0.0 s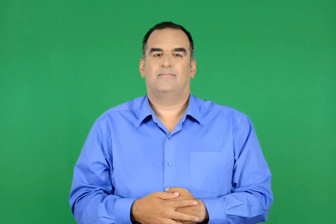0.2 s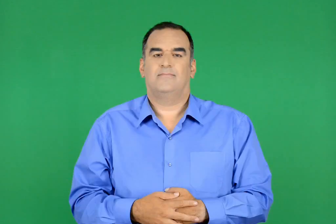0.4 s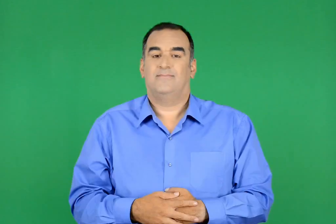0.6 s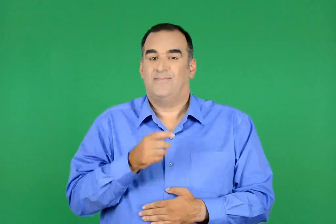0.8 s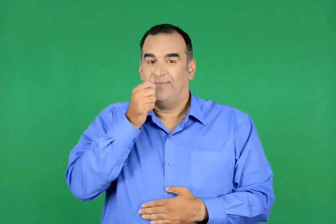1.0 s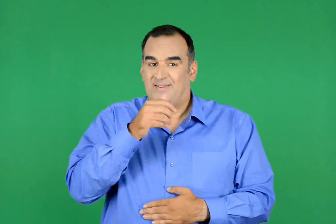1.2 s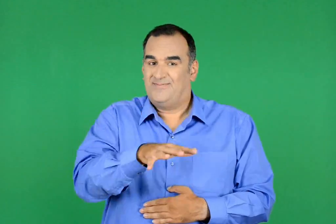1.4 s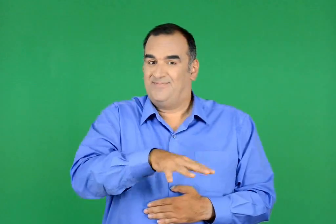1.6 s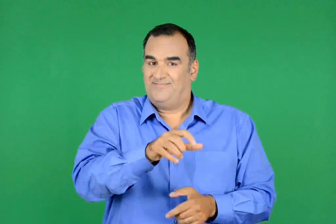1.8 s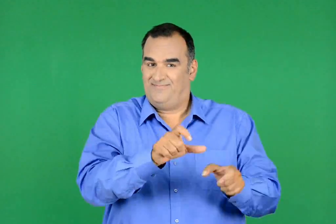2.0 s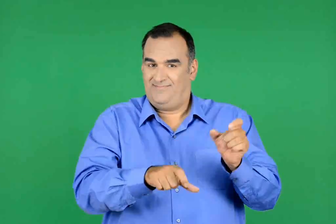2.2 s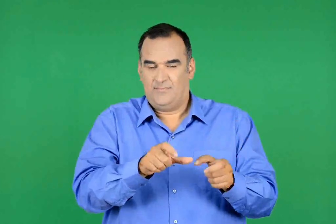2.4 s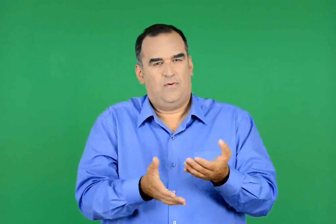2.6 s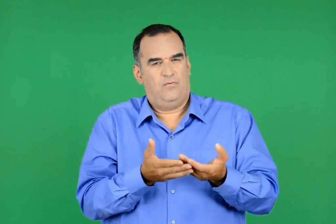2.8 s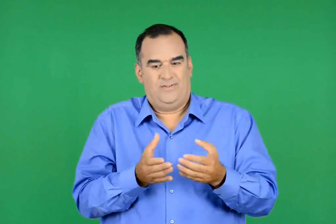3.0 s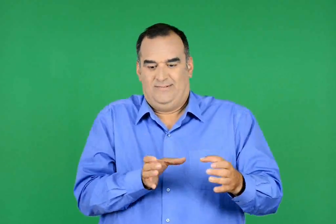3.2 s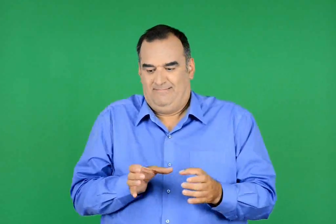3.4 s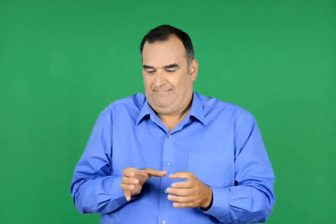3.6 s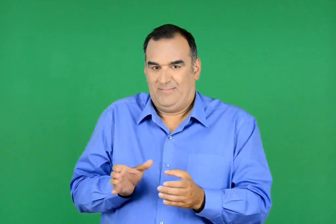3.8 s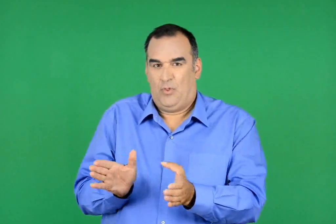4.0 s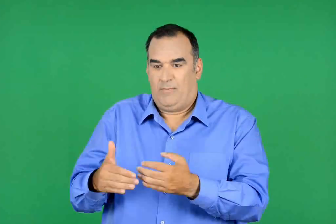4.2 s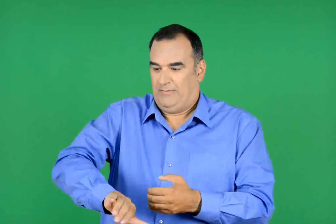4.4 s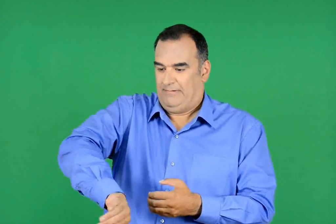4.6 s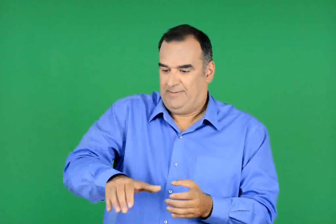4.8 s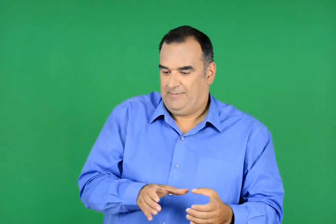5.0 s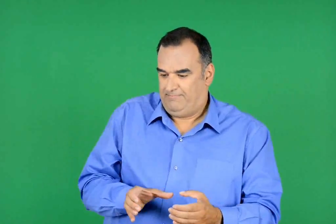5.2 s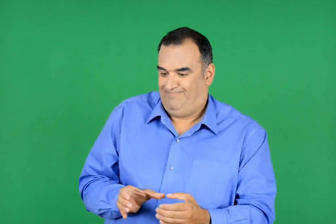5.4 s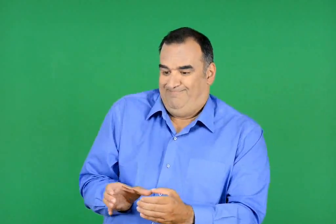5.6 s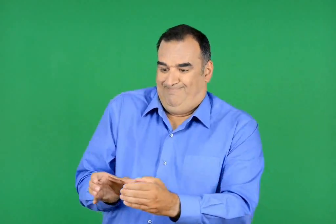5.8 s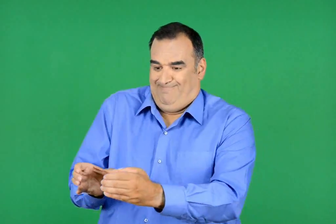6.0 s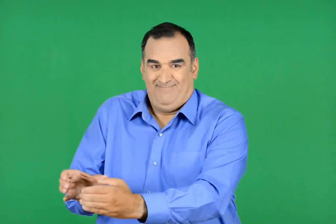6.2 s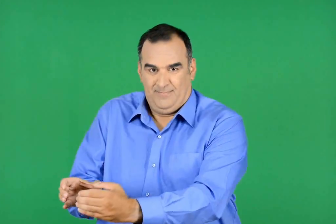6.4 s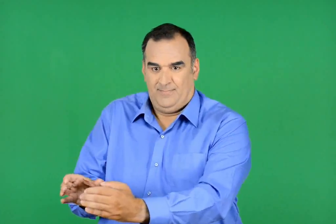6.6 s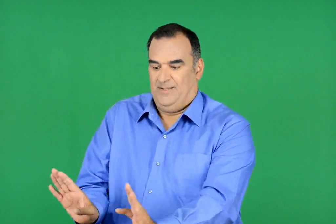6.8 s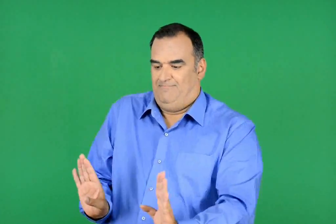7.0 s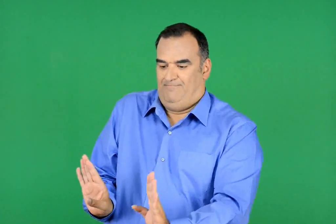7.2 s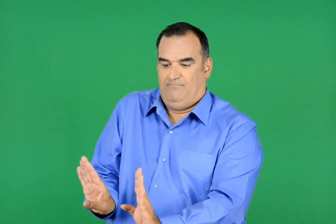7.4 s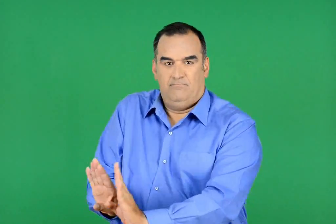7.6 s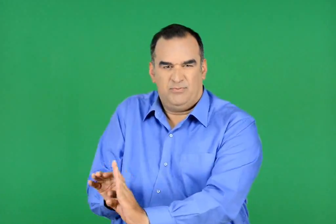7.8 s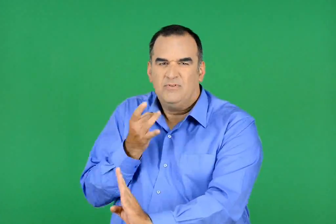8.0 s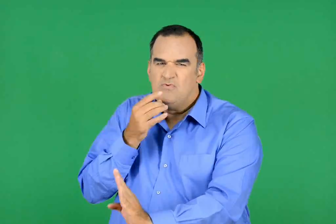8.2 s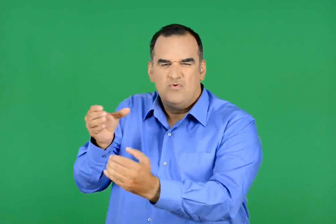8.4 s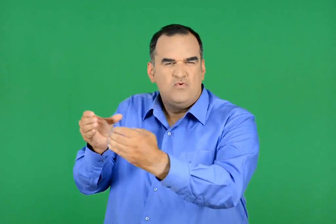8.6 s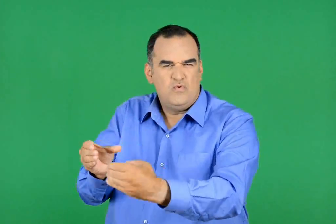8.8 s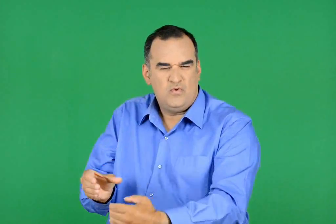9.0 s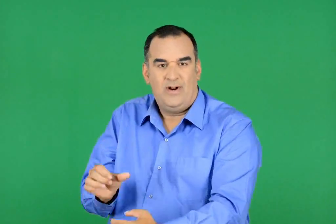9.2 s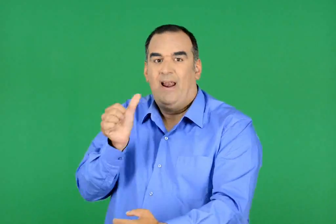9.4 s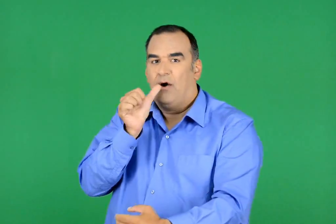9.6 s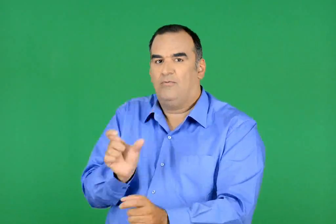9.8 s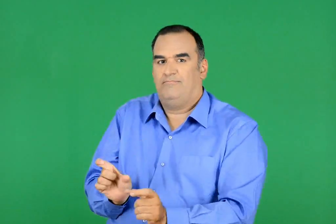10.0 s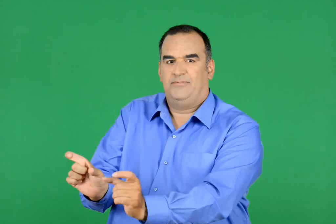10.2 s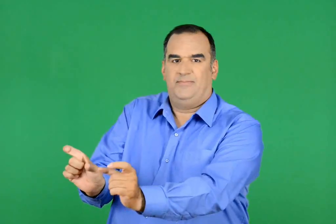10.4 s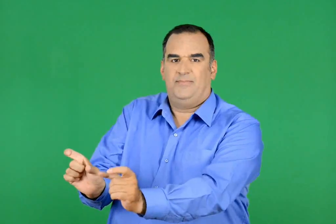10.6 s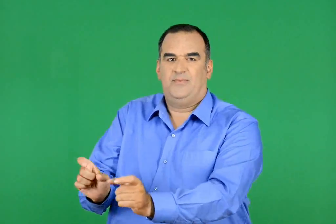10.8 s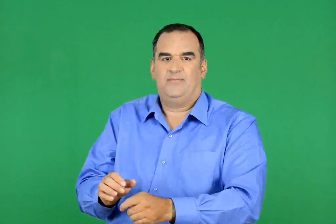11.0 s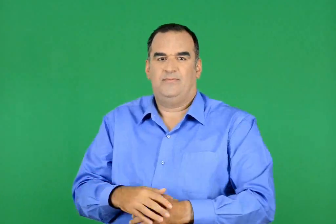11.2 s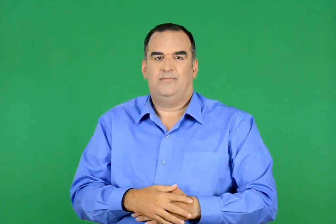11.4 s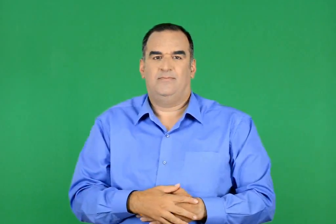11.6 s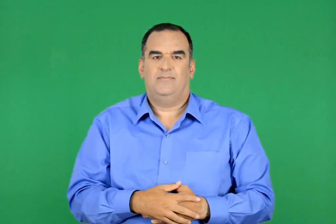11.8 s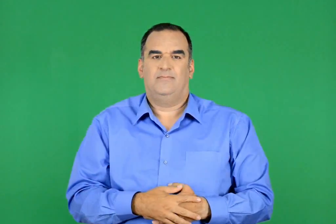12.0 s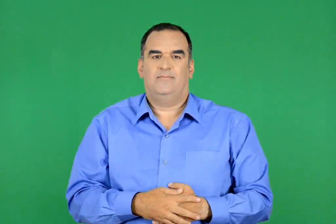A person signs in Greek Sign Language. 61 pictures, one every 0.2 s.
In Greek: οι άντρες του πληρώματος µας έσπρωξαν σε µαι διπλανή καμπίνα και κλείστηκε πίσω µας η στεγανή πόρτα
